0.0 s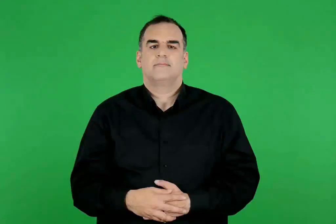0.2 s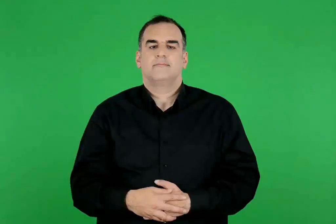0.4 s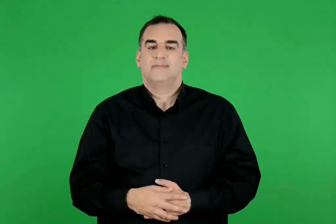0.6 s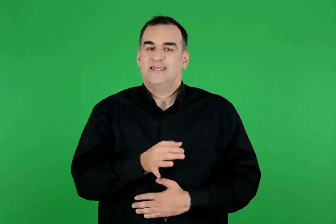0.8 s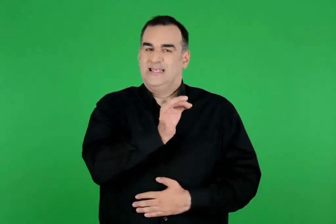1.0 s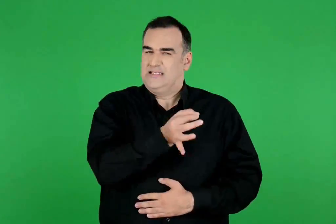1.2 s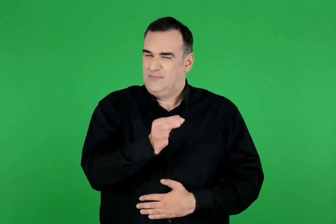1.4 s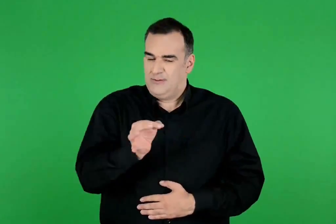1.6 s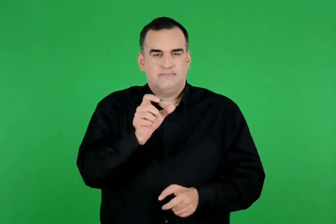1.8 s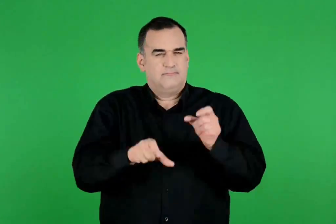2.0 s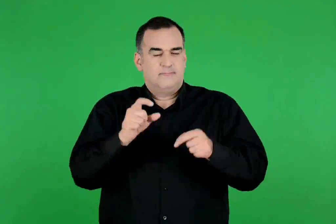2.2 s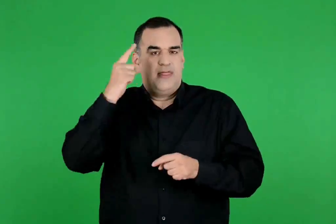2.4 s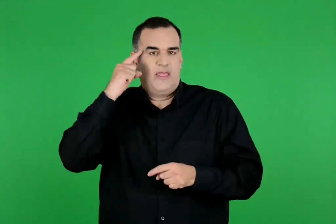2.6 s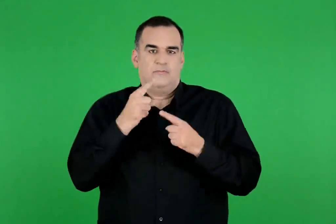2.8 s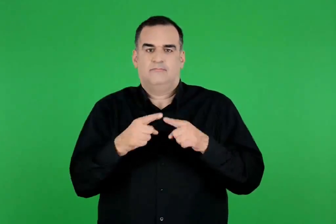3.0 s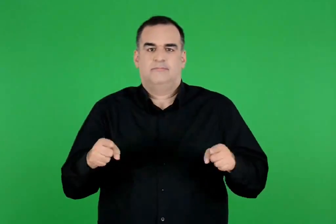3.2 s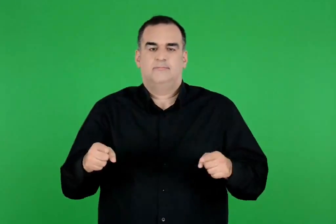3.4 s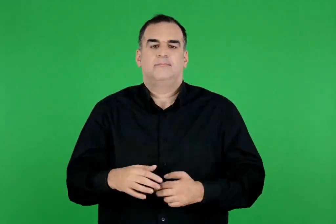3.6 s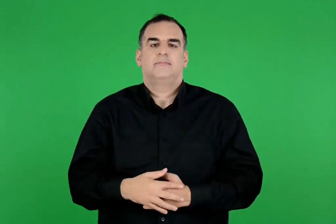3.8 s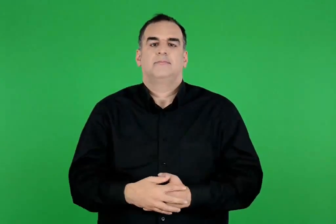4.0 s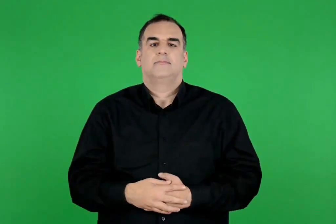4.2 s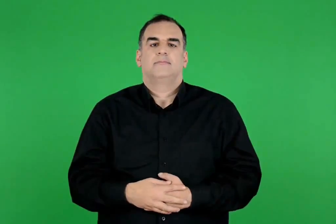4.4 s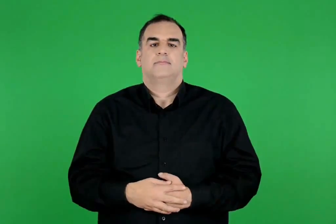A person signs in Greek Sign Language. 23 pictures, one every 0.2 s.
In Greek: τα σύμβολα των θεών
